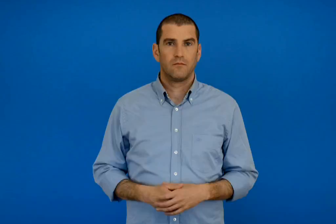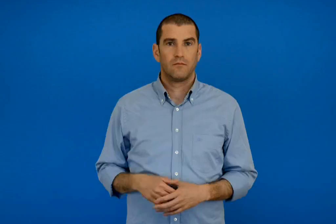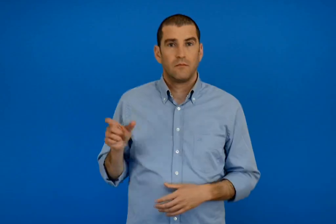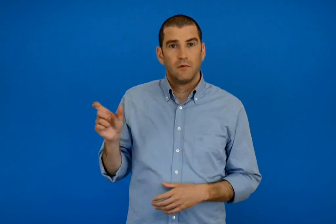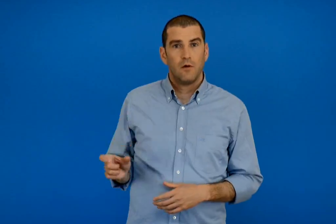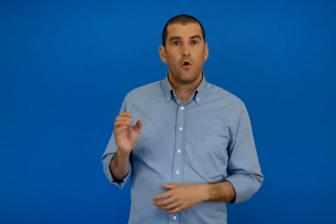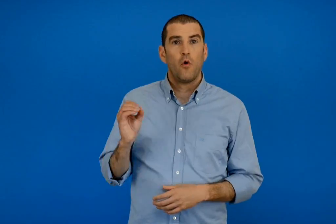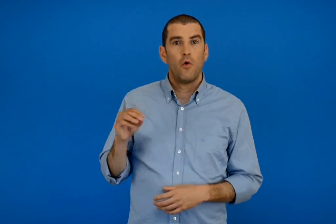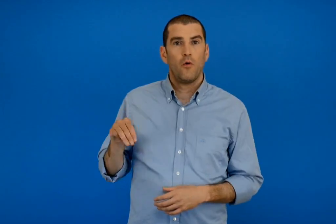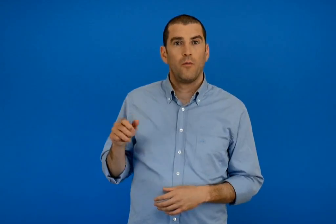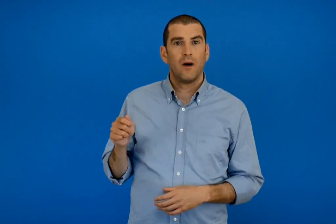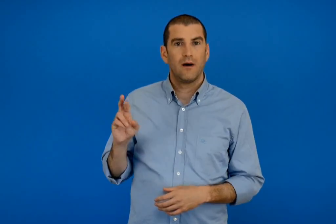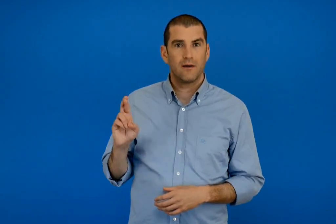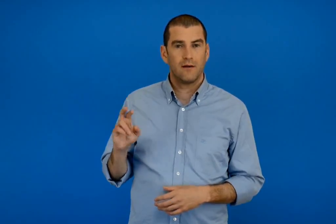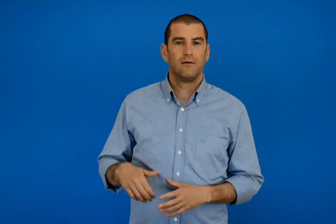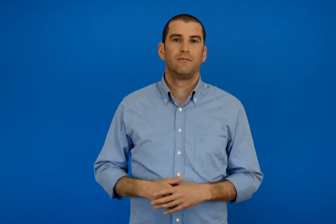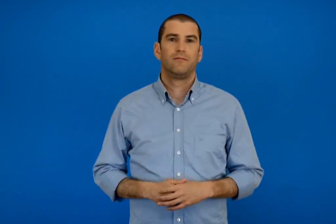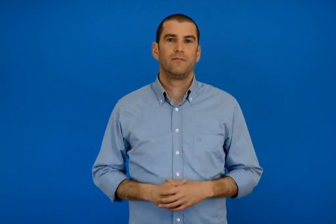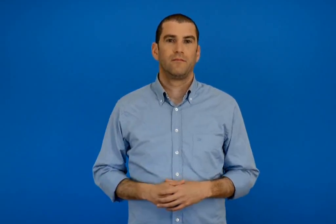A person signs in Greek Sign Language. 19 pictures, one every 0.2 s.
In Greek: ο ομαρ
